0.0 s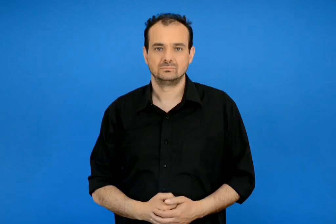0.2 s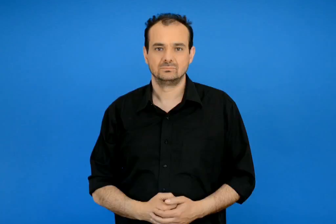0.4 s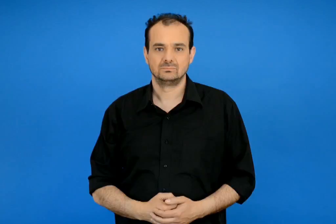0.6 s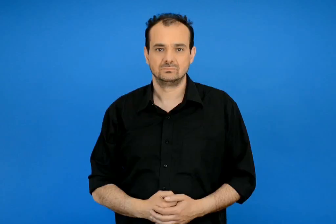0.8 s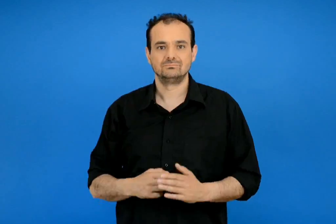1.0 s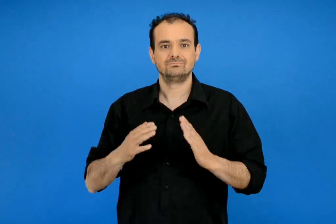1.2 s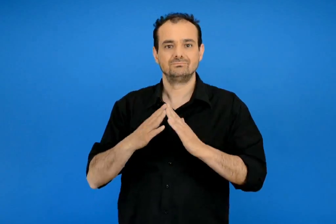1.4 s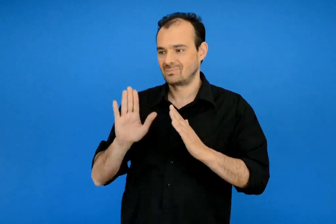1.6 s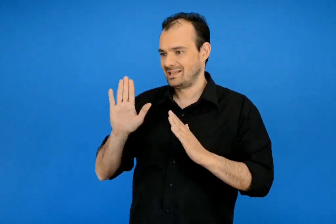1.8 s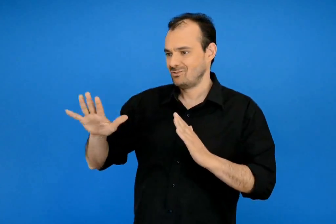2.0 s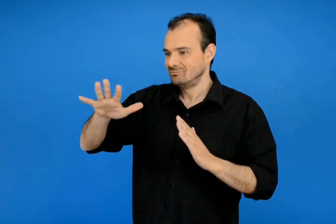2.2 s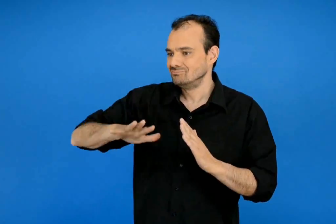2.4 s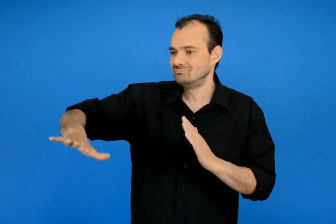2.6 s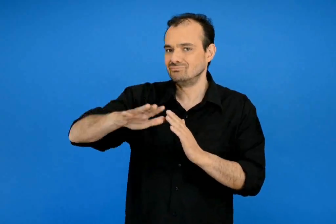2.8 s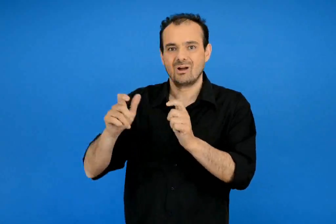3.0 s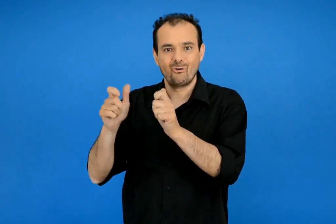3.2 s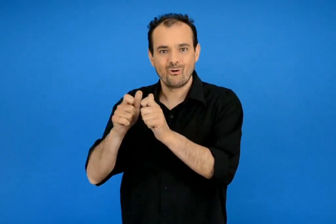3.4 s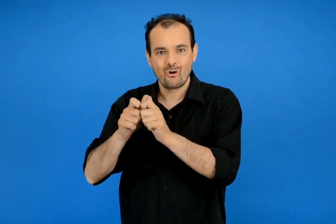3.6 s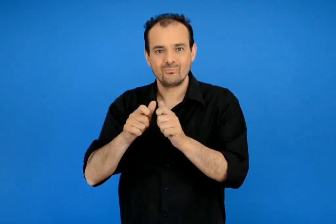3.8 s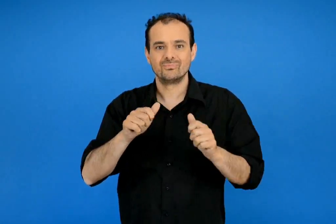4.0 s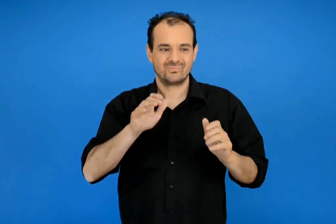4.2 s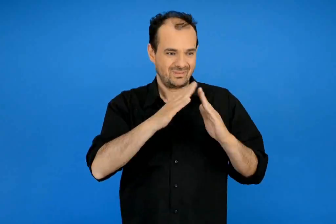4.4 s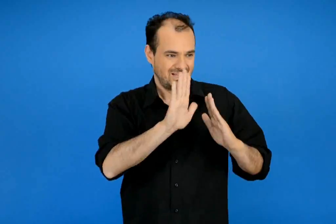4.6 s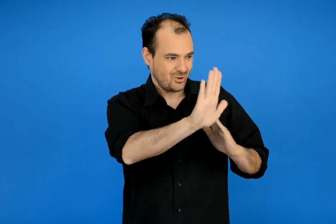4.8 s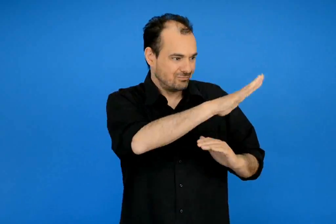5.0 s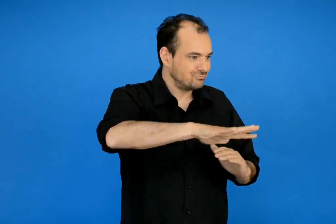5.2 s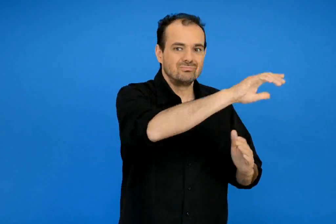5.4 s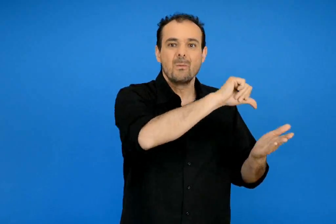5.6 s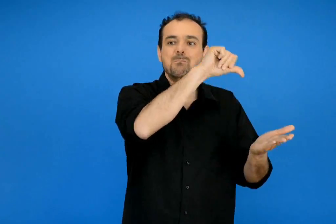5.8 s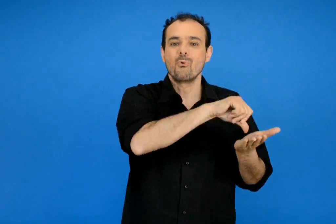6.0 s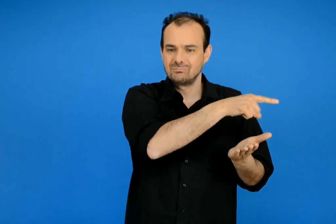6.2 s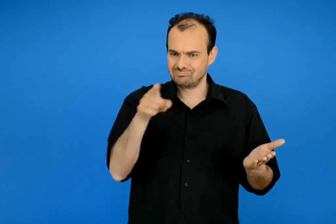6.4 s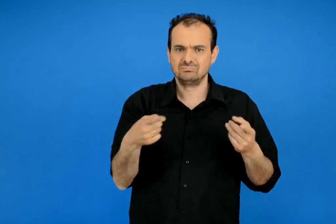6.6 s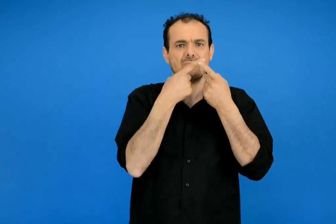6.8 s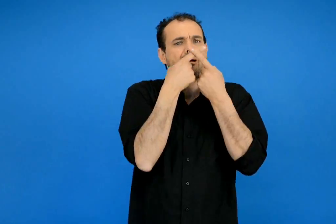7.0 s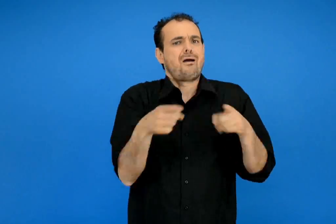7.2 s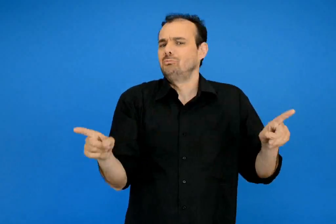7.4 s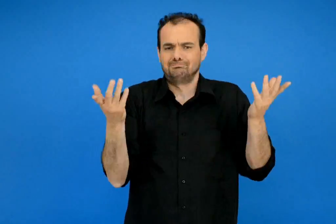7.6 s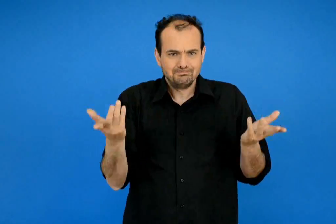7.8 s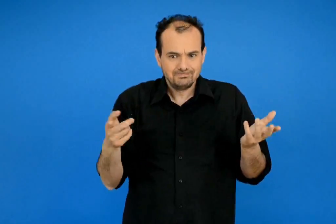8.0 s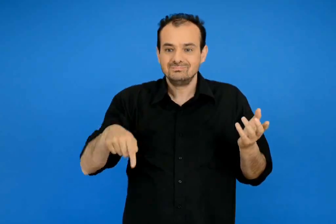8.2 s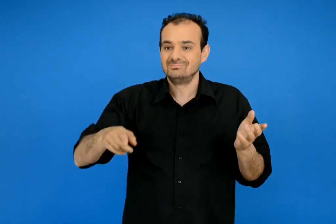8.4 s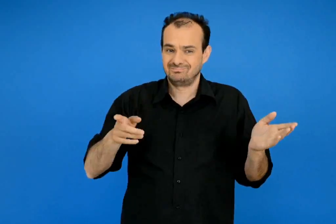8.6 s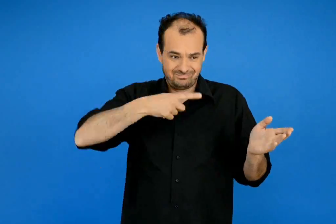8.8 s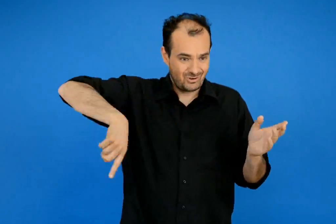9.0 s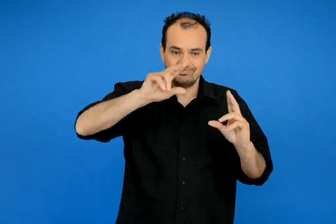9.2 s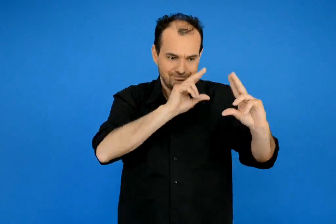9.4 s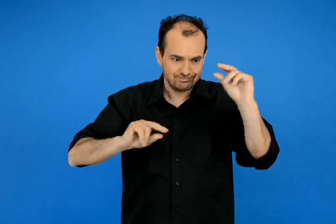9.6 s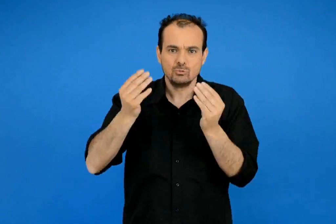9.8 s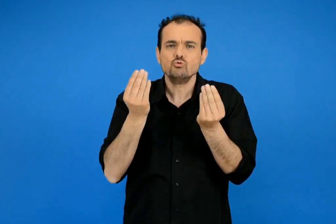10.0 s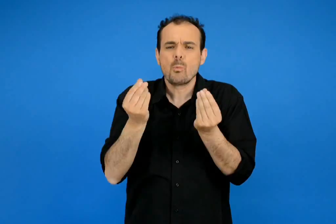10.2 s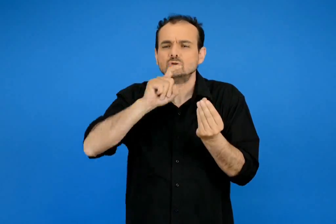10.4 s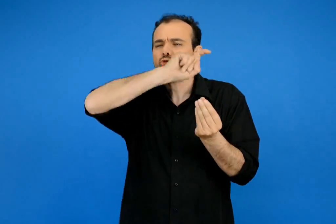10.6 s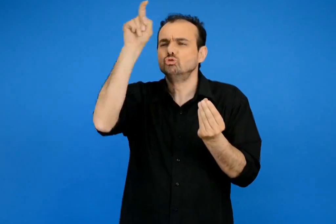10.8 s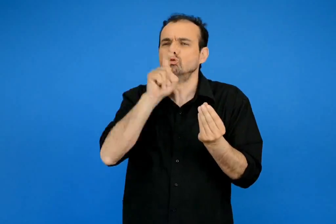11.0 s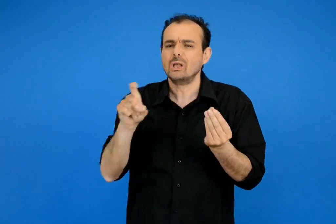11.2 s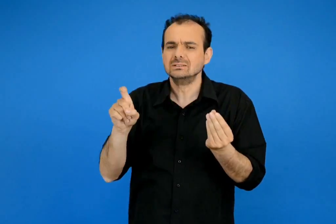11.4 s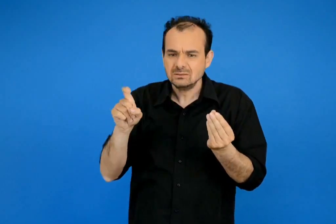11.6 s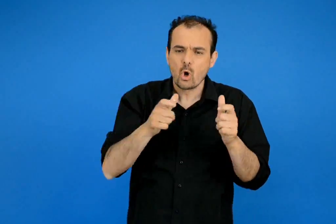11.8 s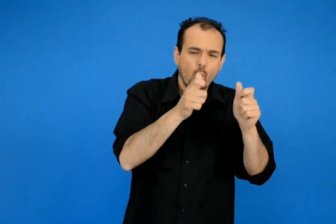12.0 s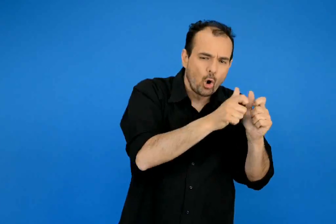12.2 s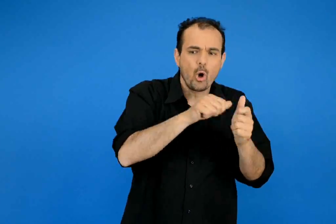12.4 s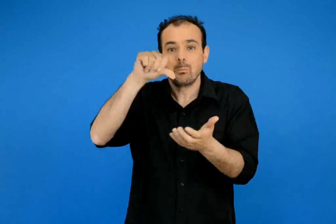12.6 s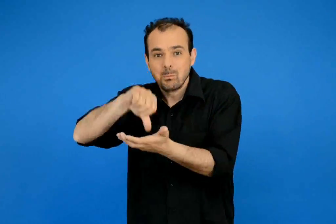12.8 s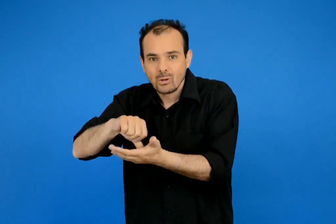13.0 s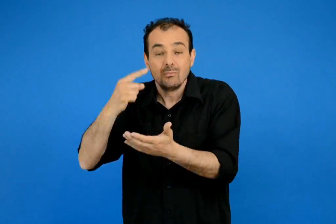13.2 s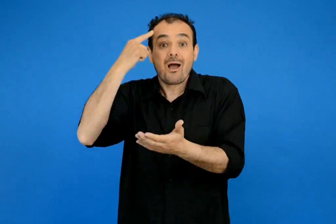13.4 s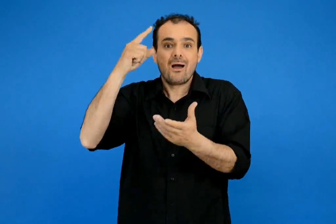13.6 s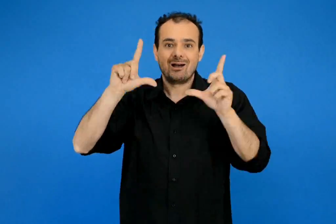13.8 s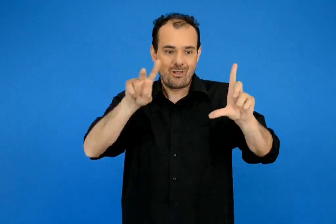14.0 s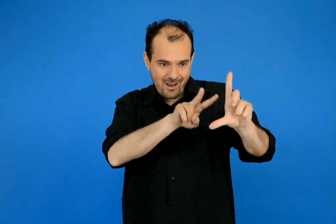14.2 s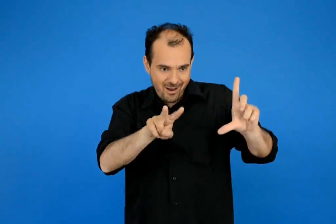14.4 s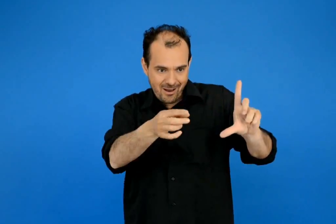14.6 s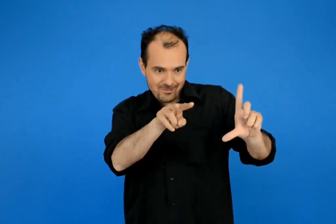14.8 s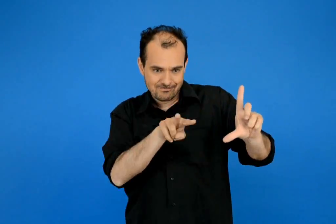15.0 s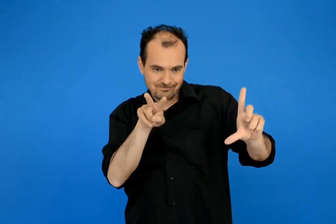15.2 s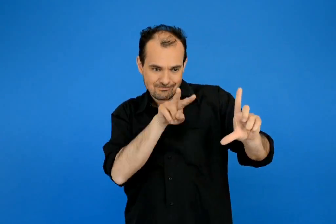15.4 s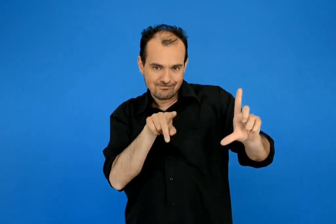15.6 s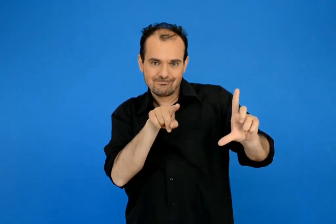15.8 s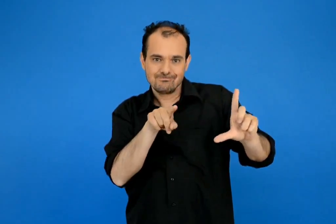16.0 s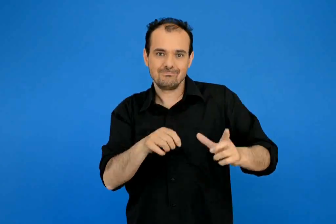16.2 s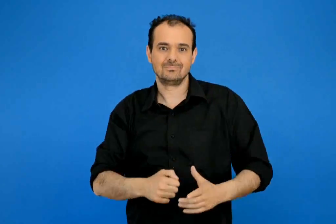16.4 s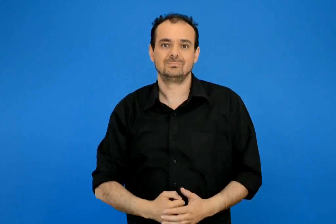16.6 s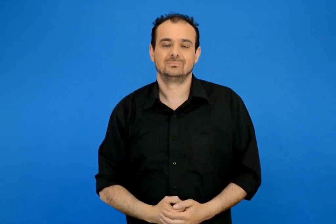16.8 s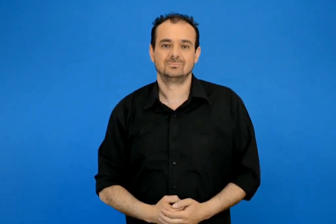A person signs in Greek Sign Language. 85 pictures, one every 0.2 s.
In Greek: οι γειτονίες ενός χωριού διαφέρουν από τις γειτονίες στην πόλη συζητάμε για τον τρόπο ζωής στο χωριό και στην πόλη με τη βοήθεια των εικόνων
